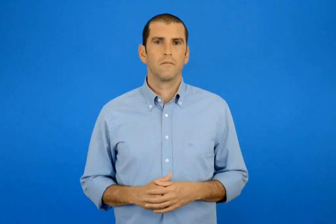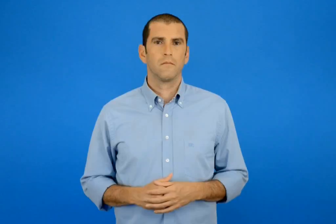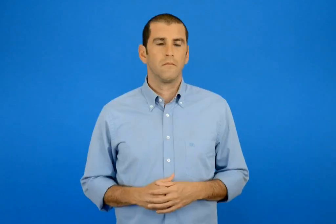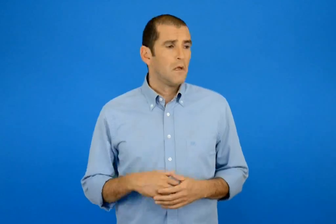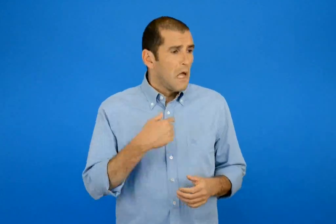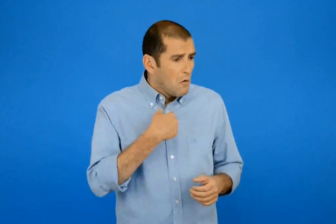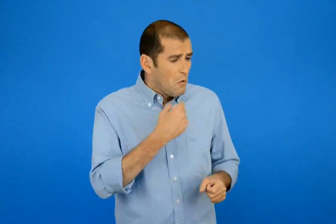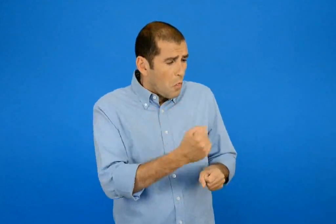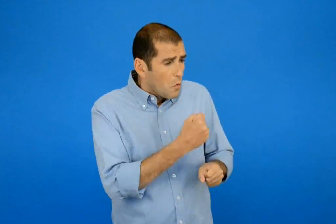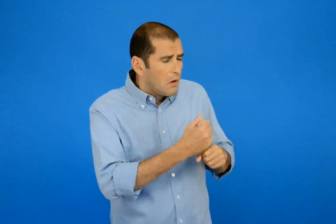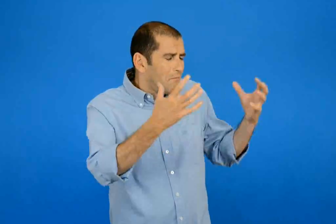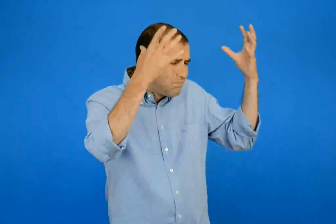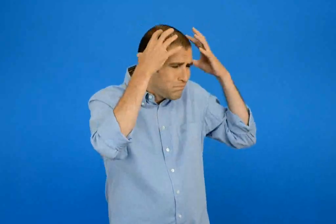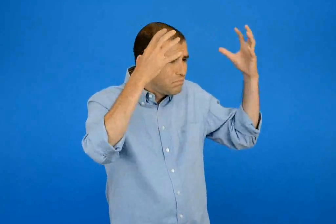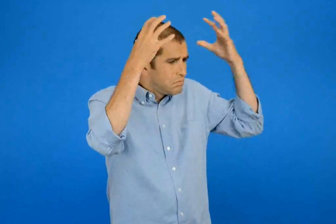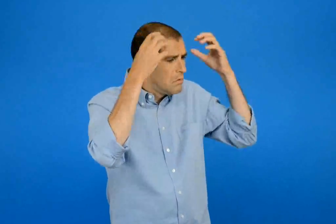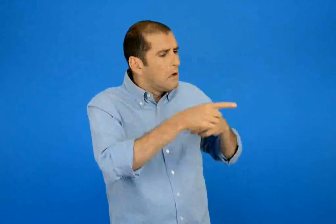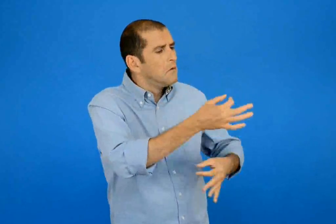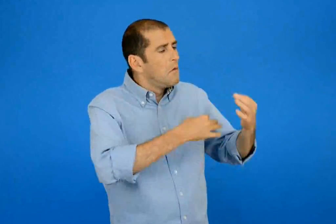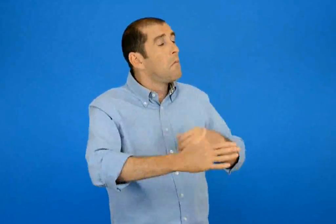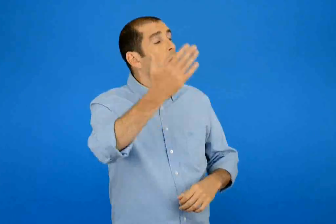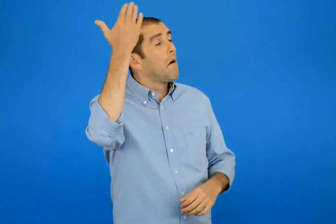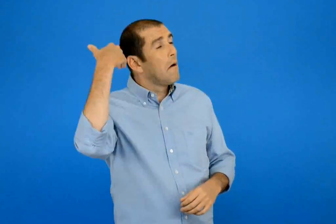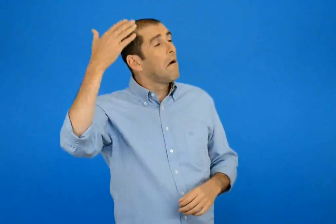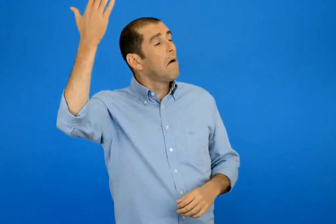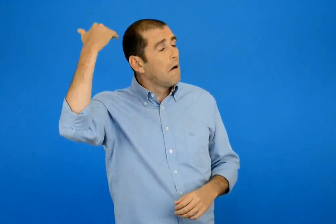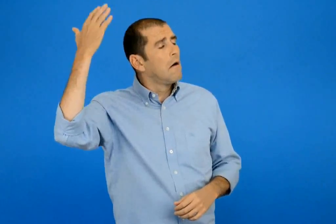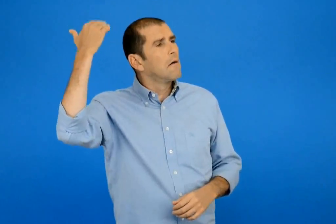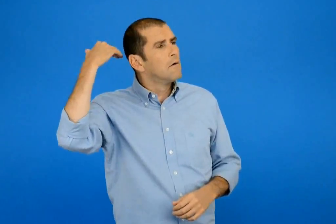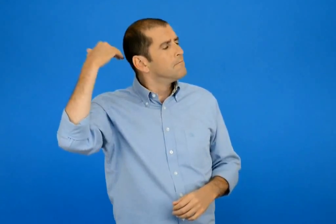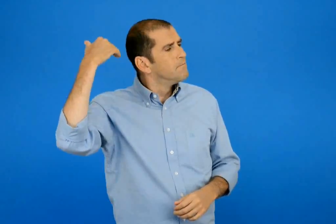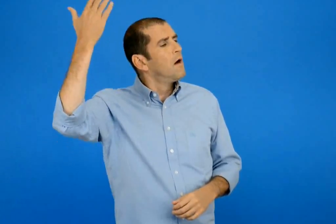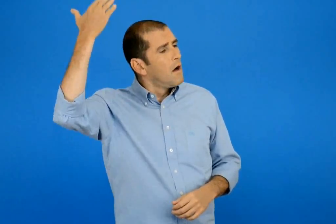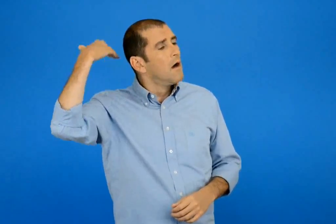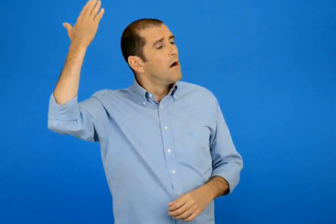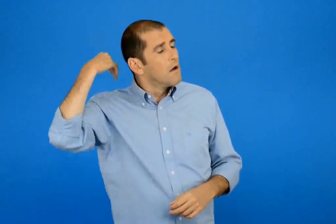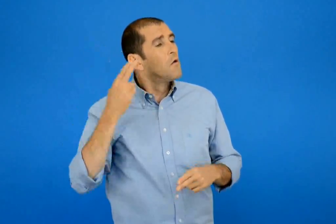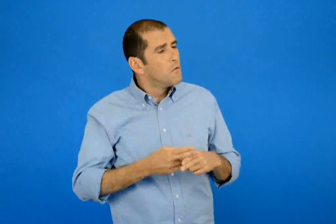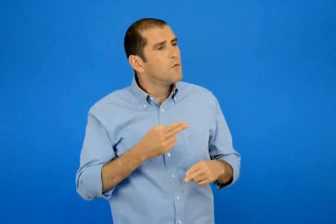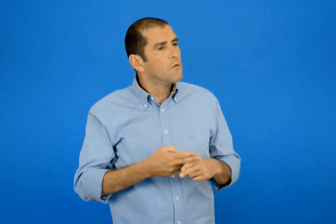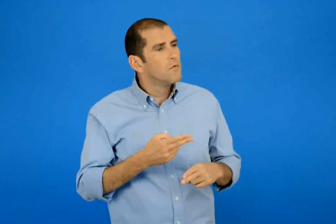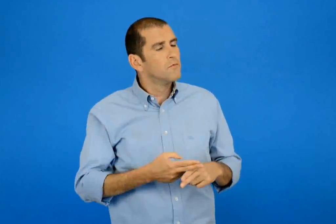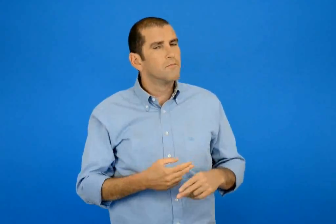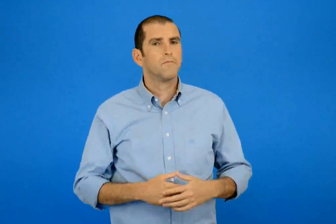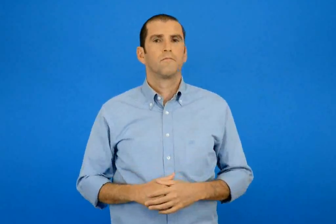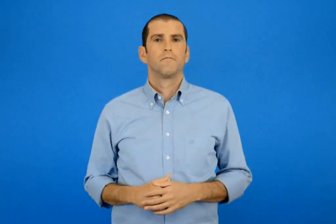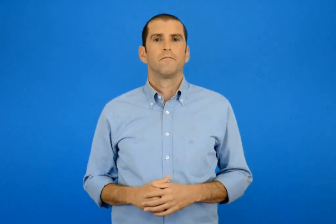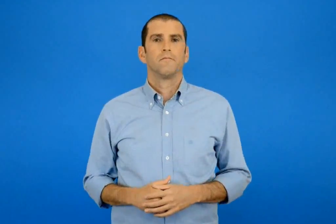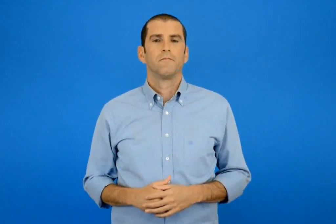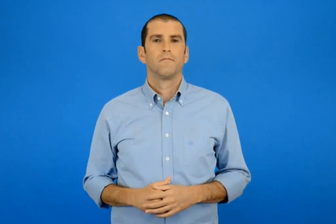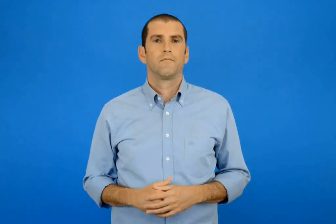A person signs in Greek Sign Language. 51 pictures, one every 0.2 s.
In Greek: εδώ εγώ καίγομαι στη δουλειά και εσύ μου μιλάς για άλλες εποχές για περασμένα μεγαλεία
